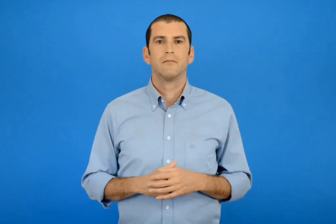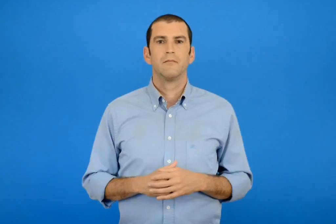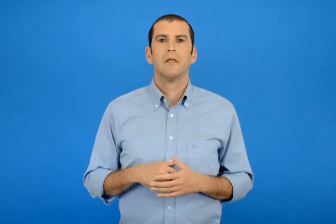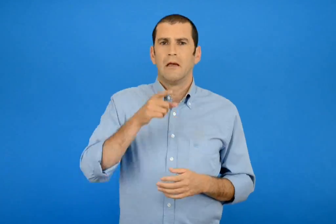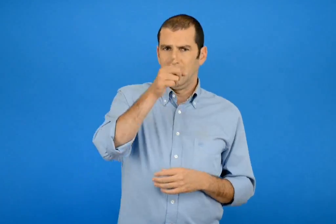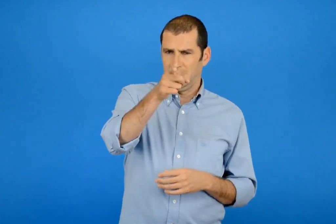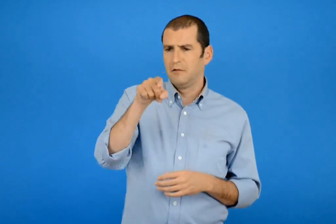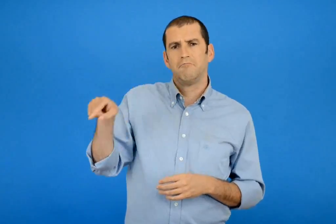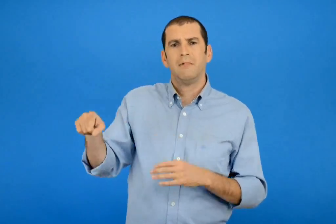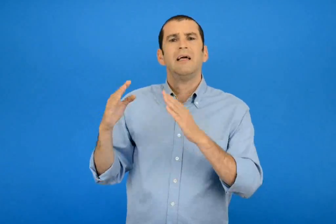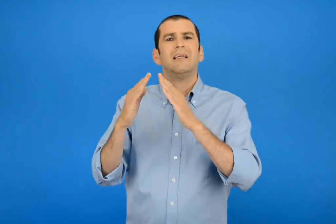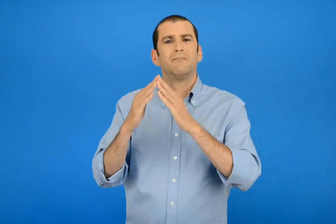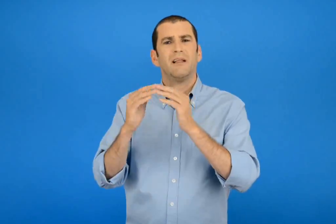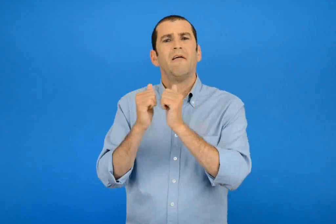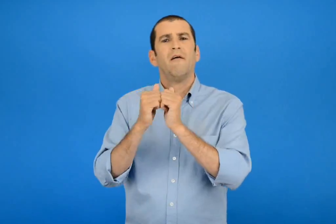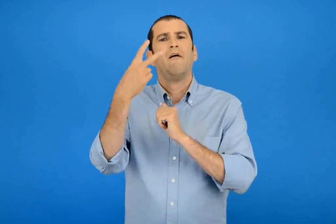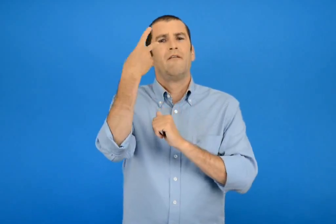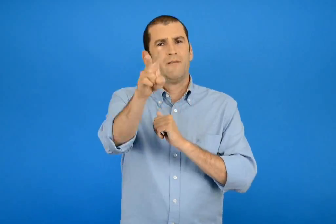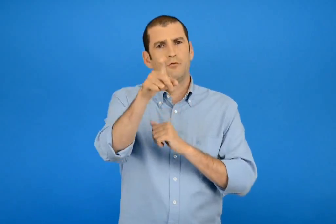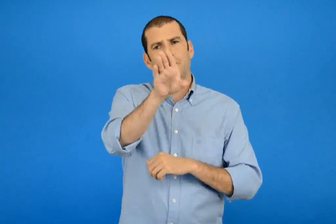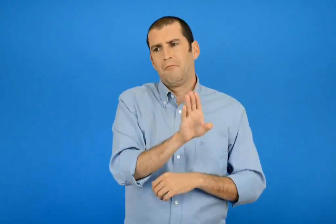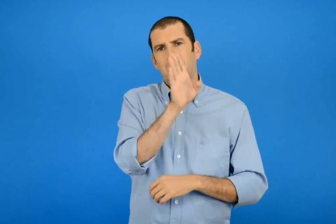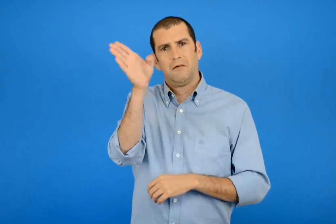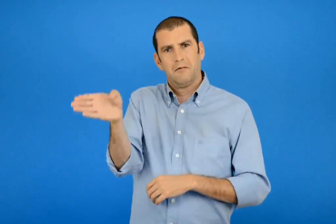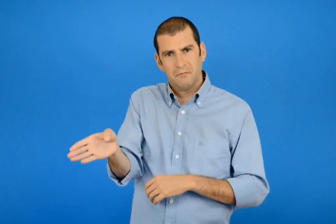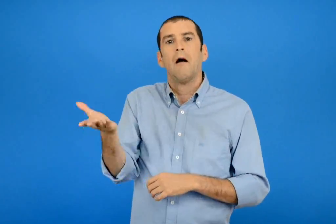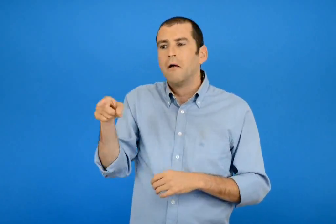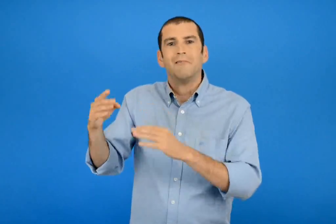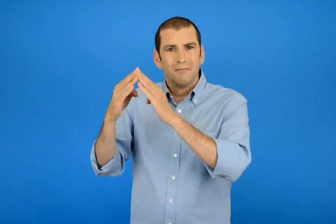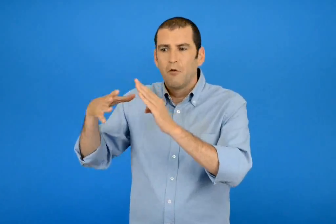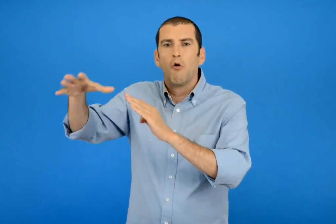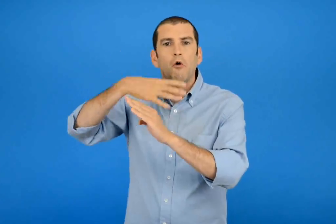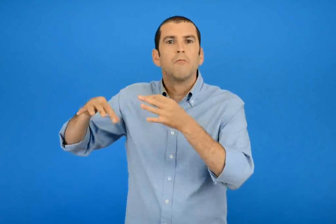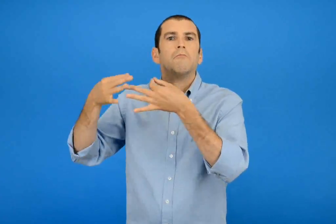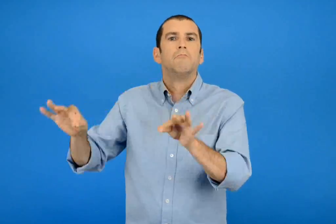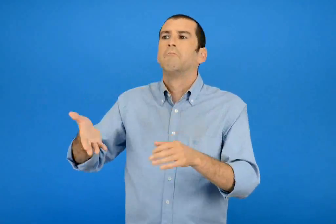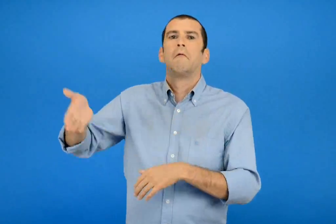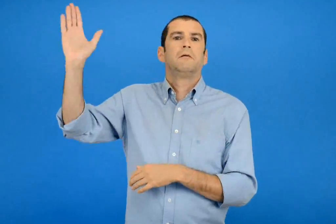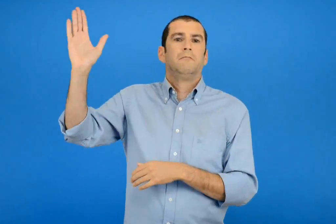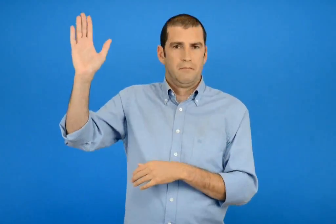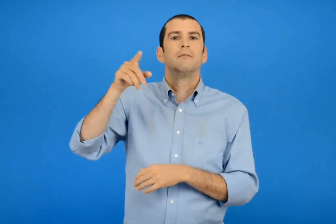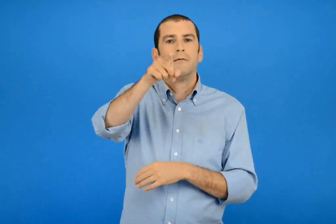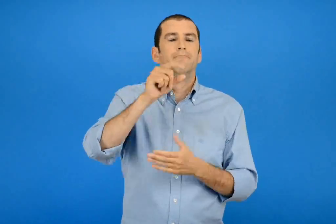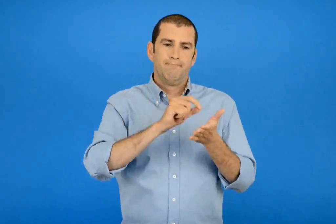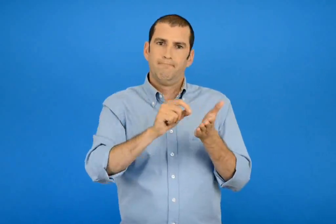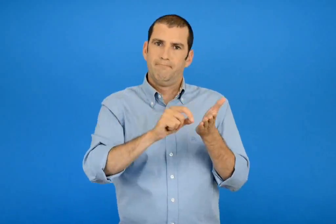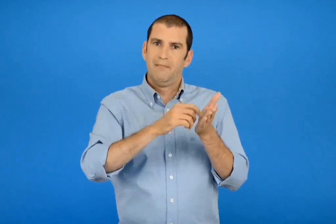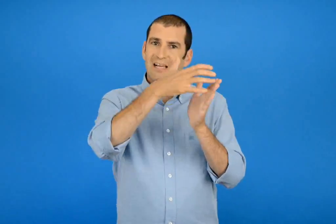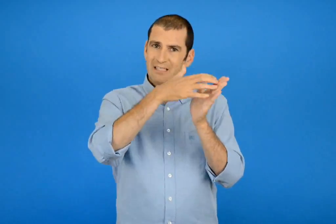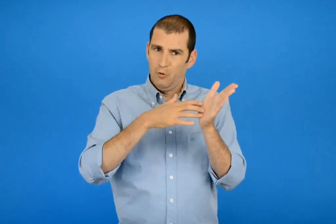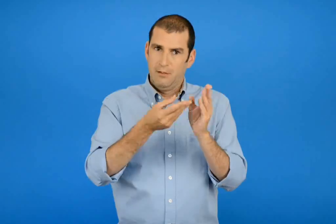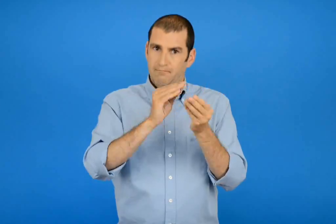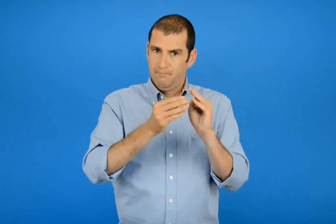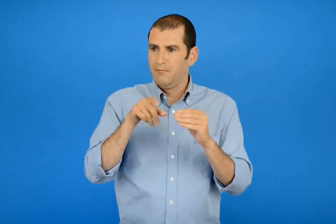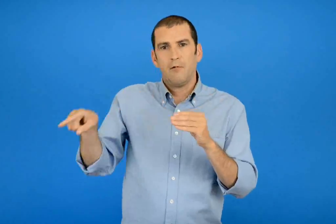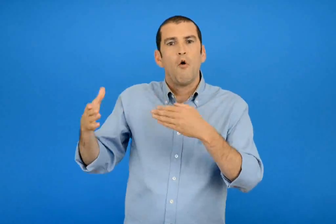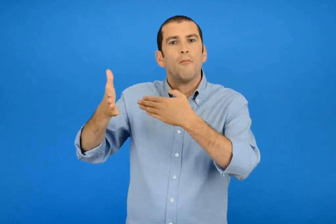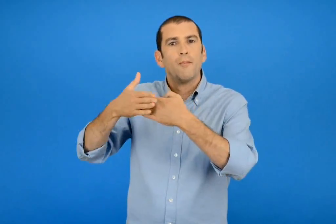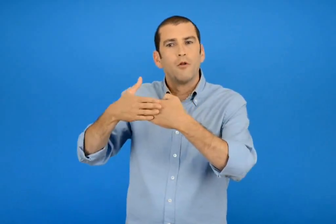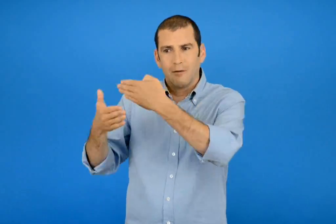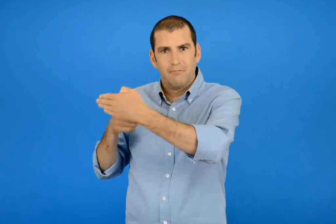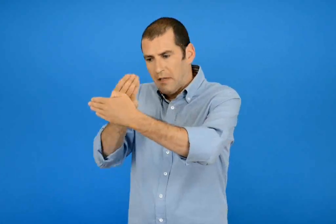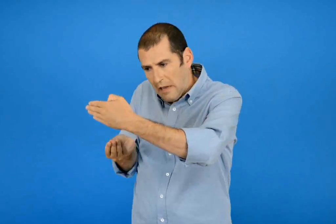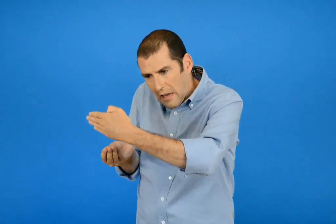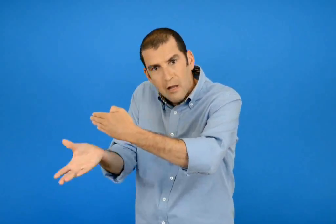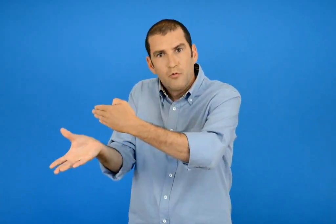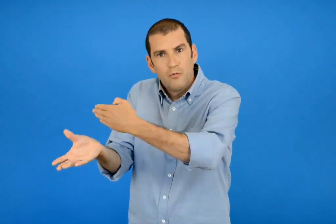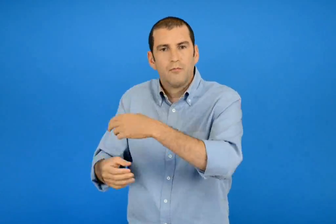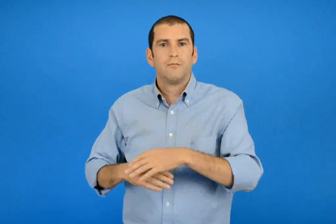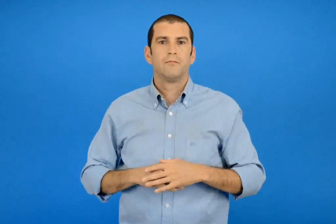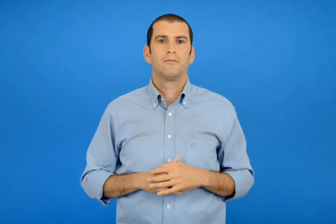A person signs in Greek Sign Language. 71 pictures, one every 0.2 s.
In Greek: πηγαίνεις στο σπίτι ενός φίλου σου αλλά όλοι λείπουν γράψε το σημείωμα που θα του ρίξεις κάτω από την πόρτα
